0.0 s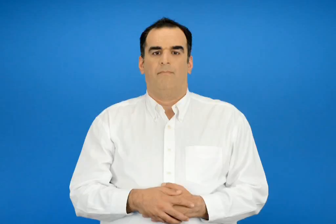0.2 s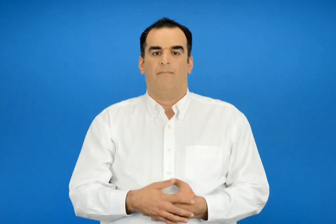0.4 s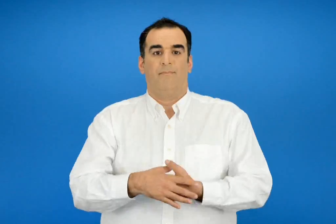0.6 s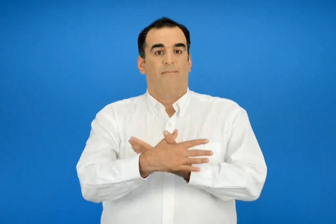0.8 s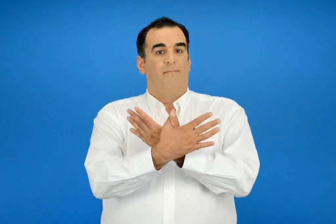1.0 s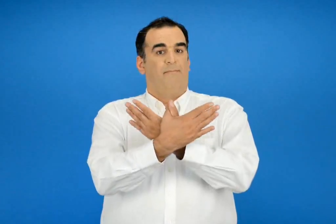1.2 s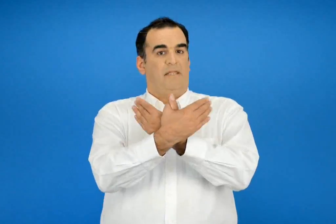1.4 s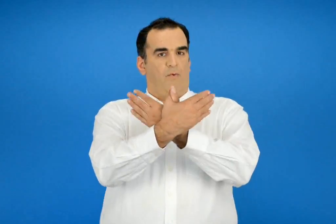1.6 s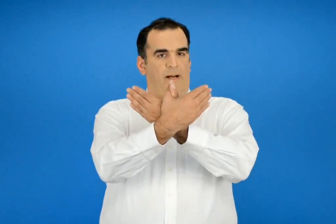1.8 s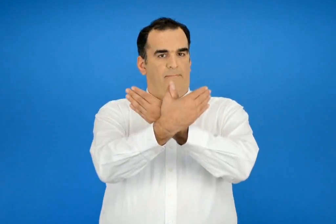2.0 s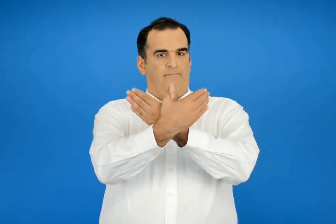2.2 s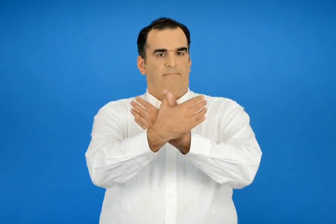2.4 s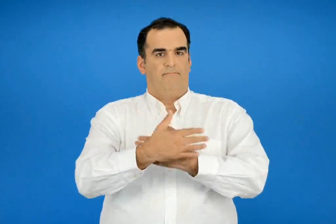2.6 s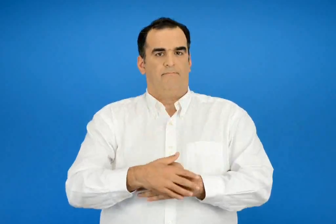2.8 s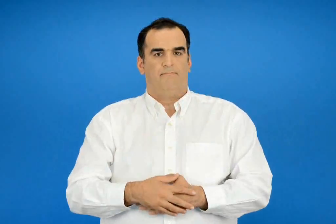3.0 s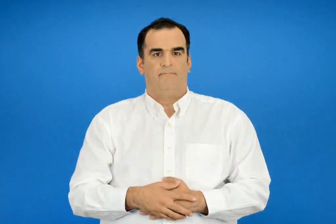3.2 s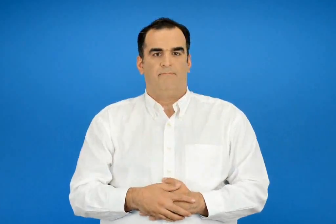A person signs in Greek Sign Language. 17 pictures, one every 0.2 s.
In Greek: πεταλούδα
